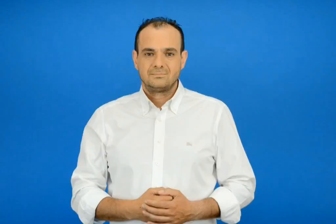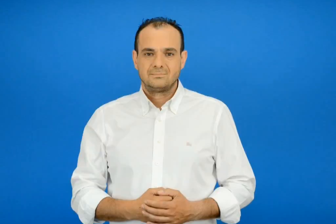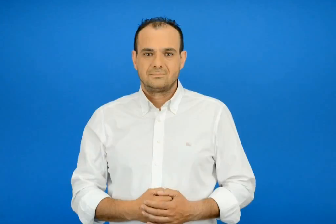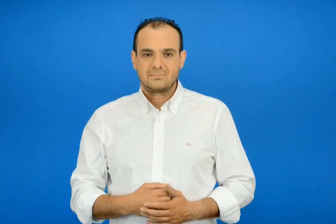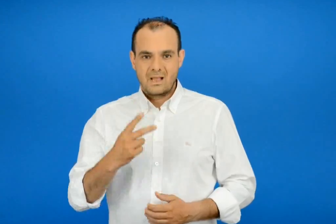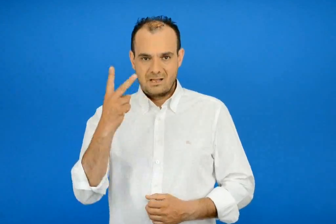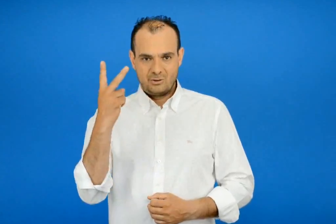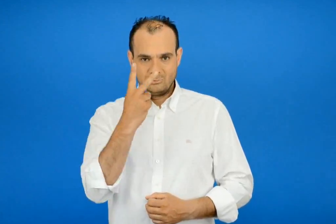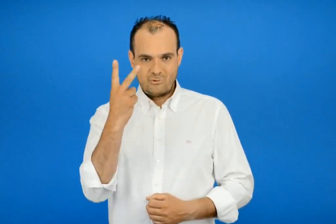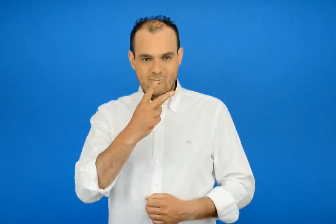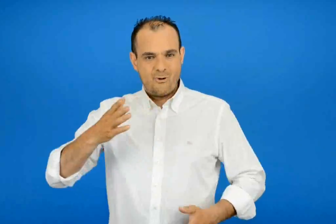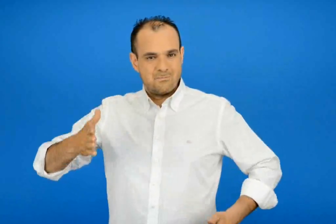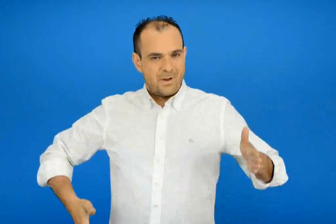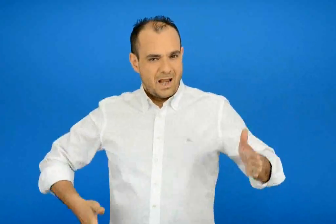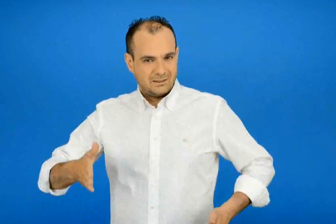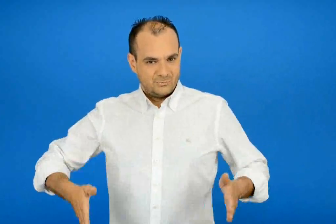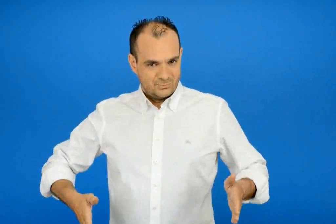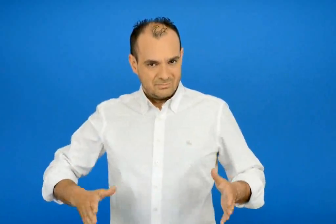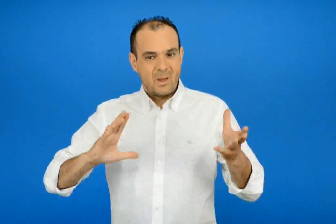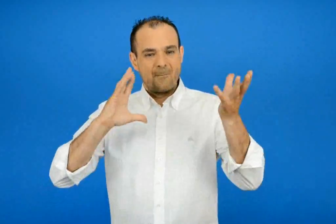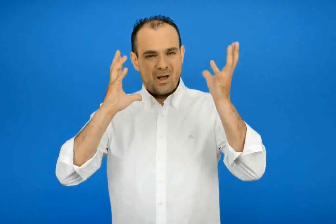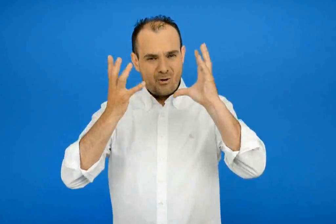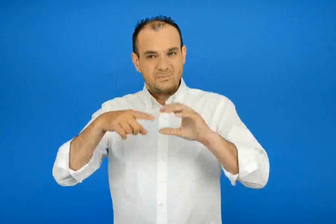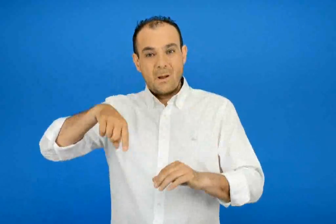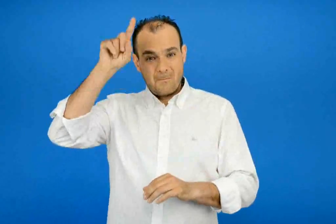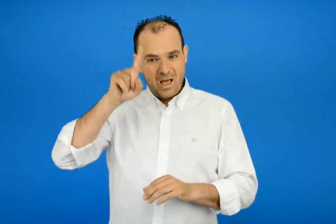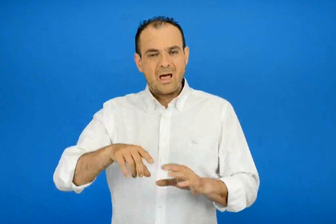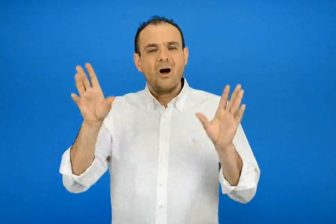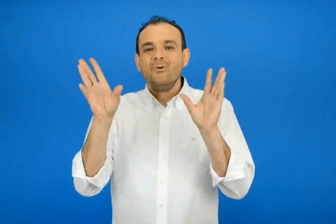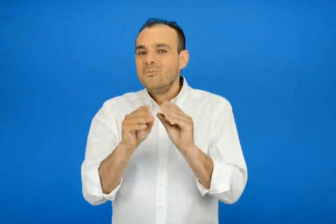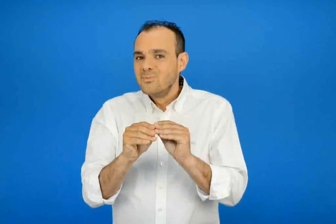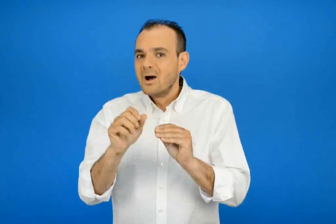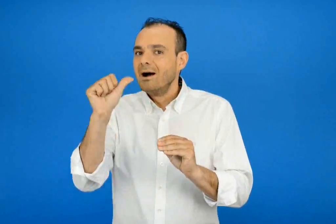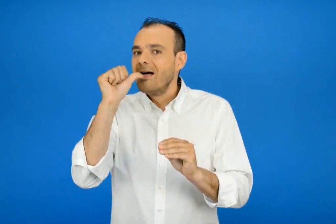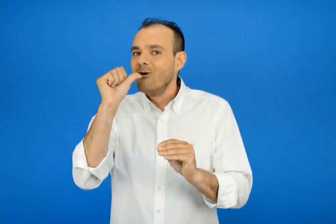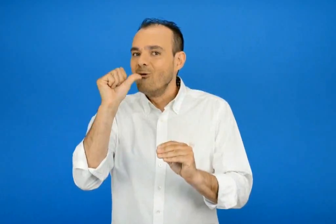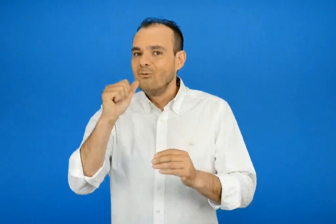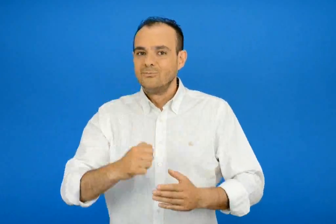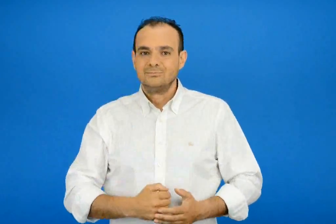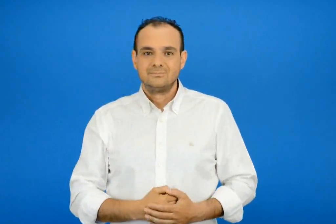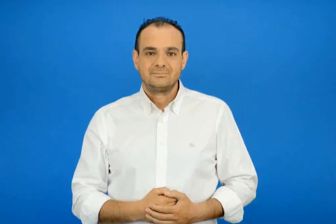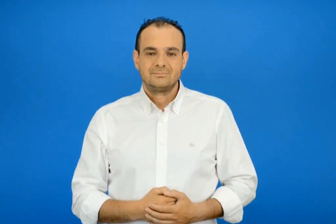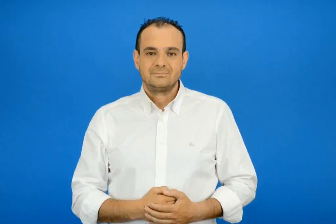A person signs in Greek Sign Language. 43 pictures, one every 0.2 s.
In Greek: 22/3 π η παγκόσμια ημέρα για το νερό
